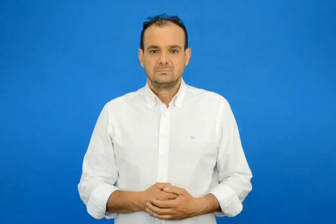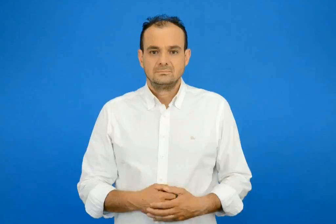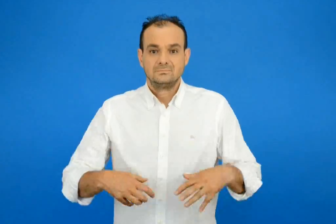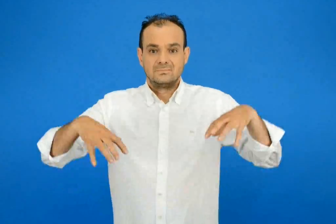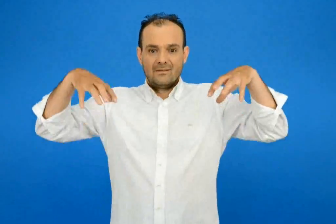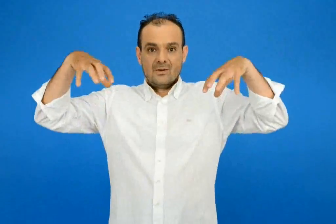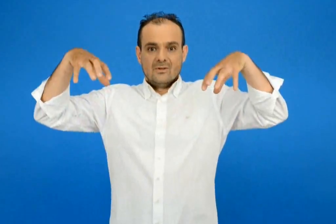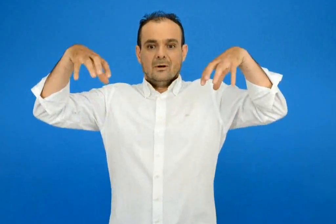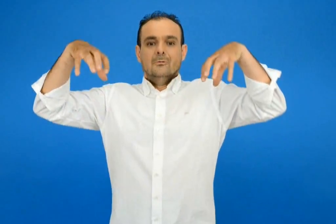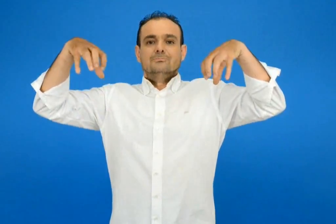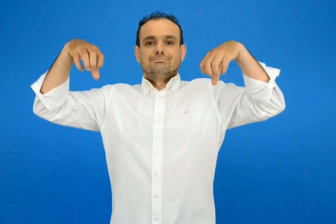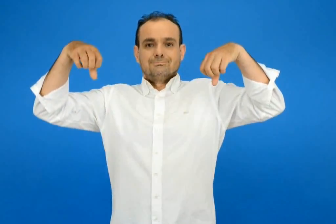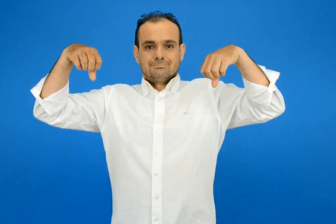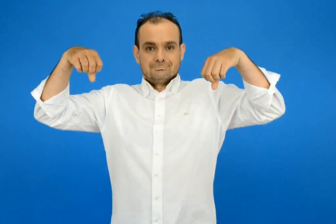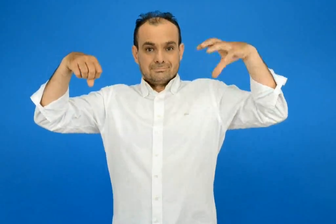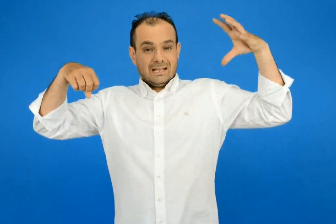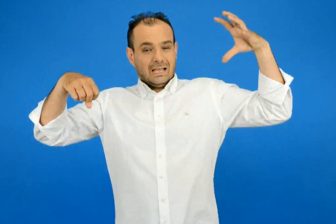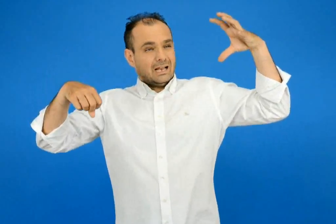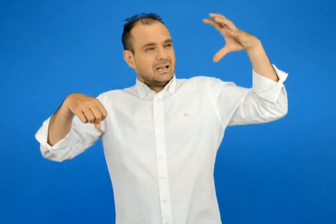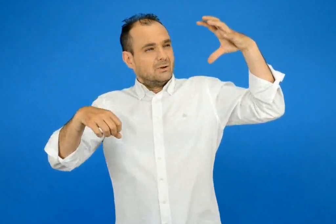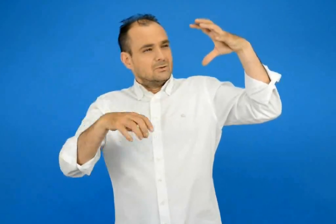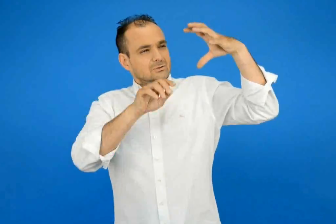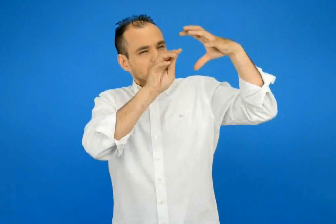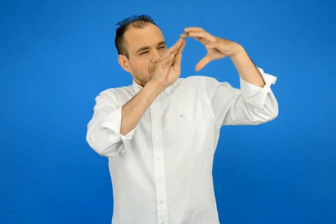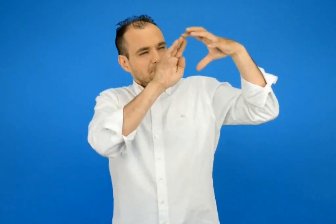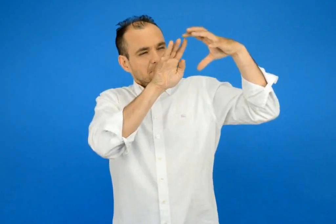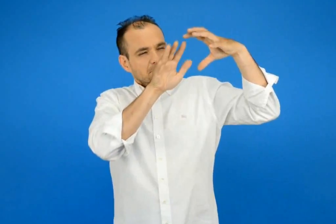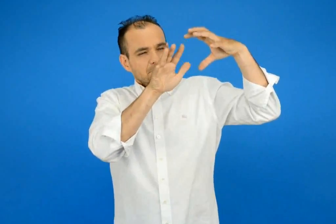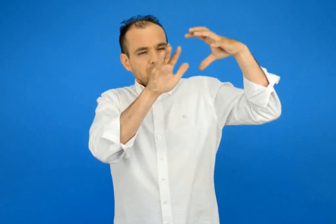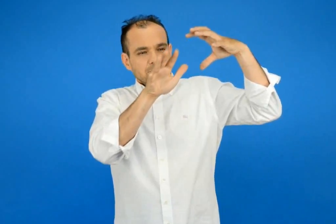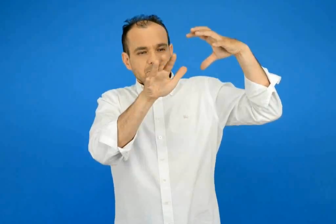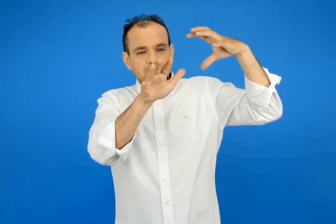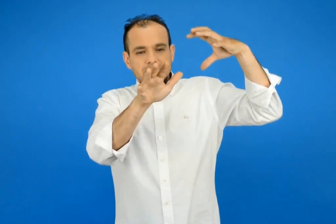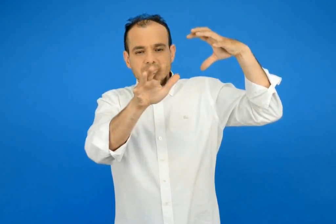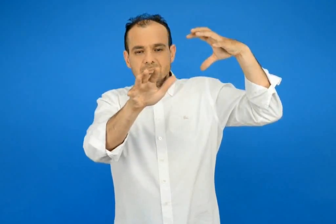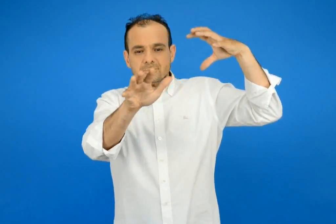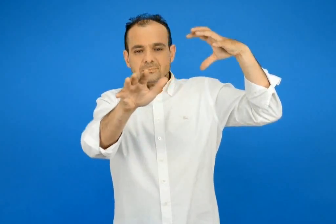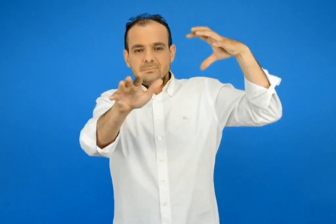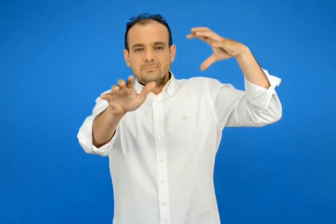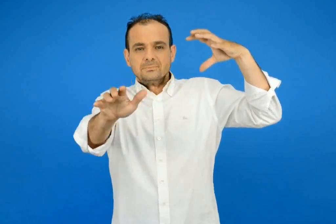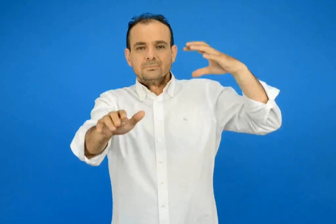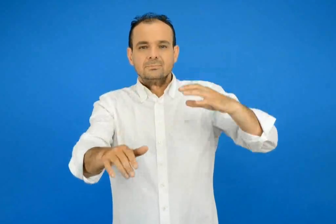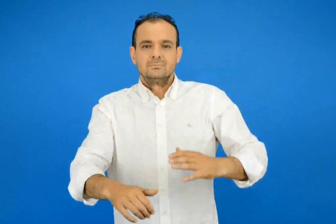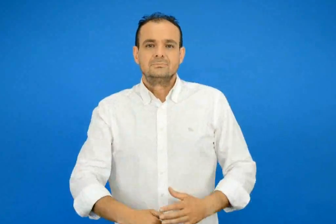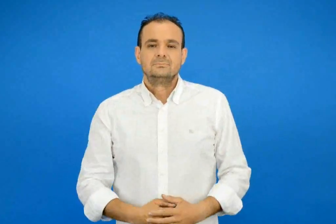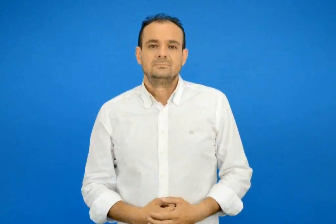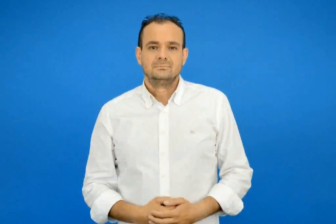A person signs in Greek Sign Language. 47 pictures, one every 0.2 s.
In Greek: μόλις σταματήσει η βροχή κι οι αχτίνες του ηλίου ξεπροβάλουν
